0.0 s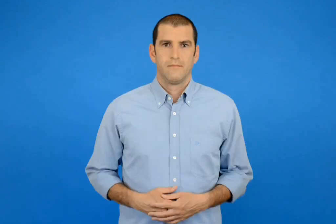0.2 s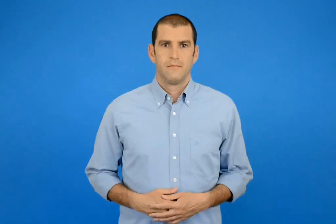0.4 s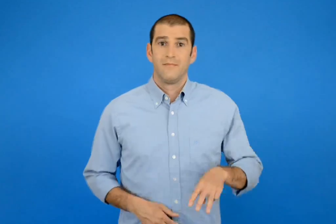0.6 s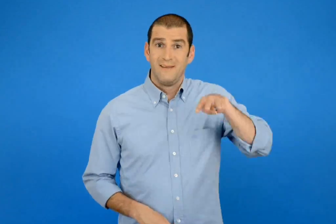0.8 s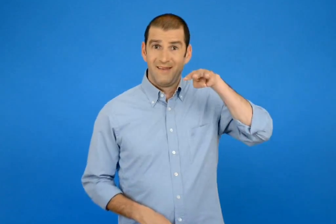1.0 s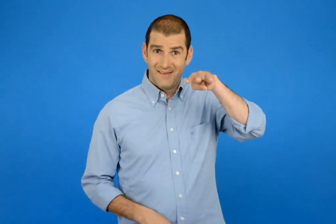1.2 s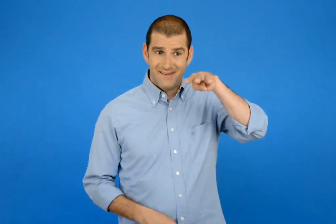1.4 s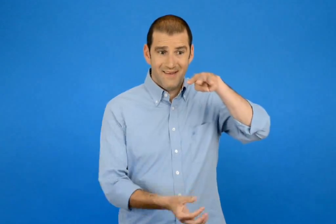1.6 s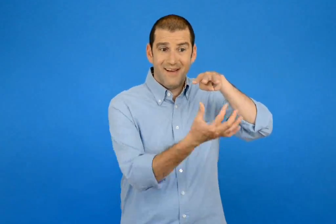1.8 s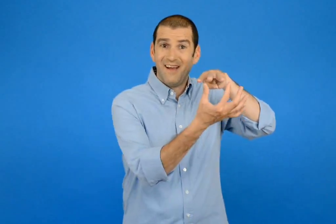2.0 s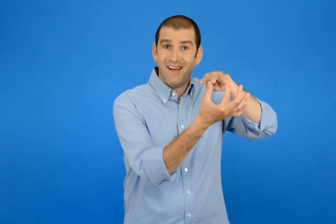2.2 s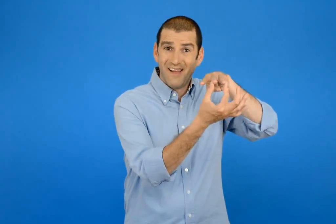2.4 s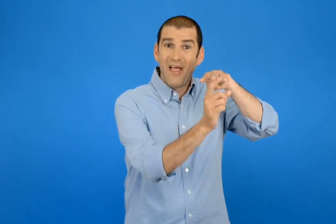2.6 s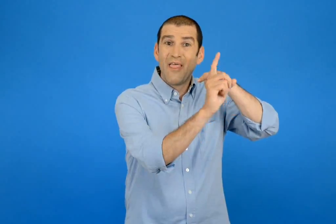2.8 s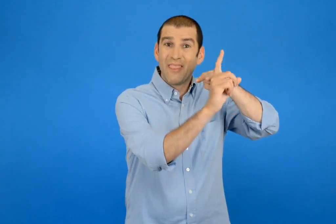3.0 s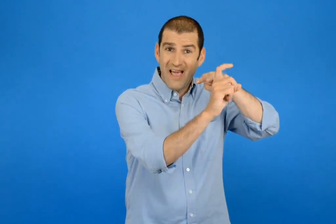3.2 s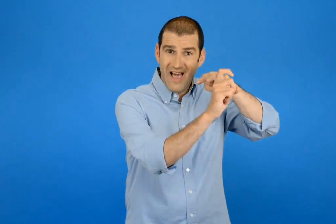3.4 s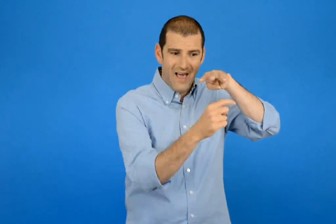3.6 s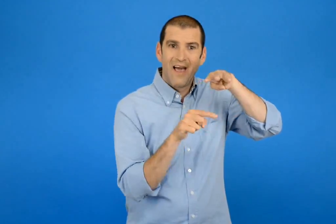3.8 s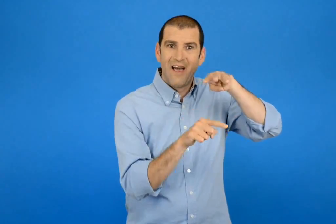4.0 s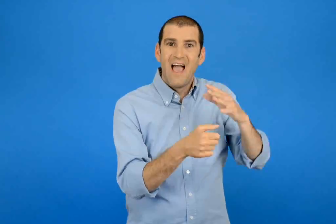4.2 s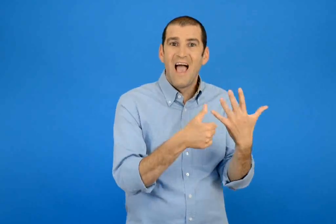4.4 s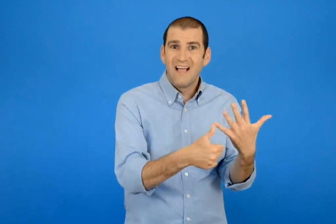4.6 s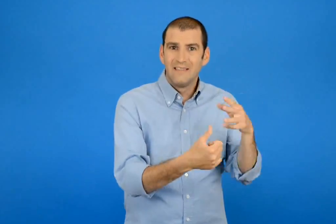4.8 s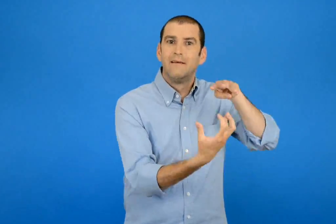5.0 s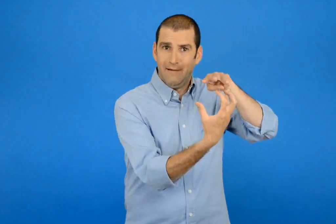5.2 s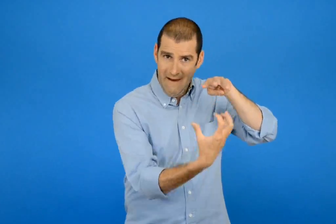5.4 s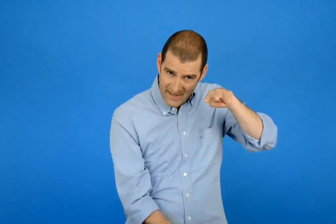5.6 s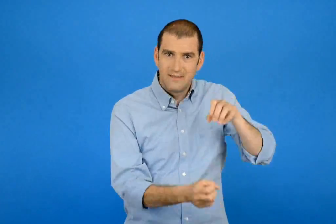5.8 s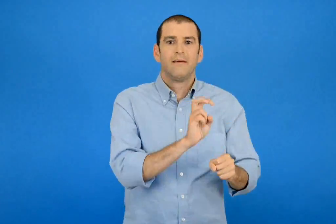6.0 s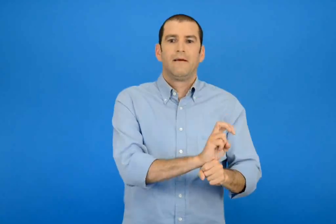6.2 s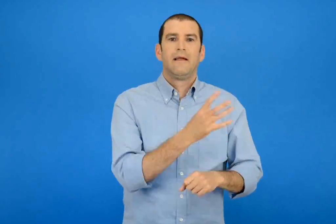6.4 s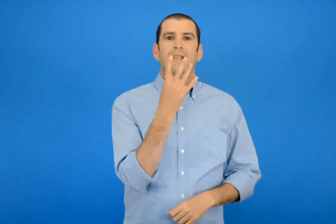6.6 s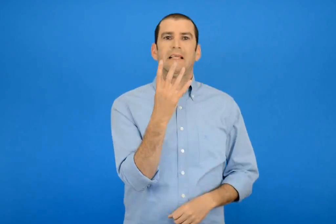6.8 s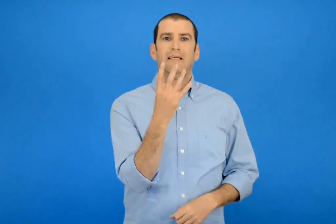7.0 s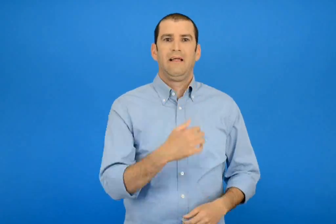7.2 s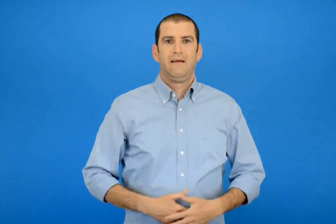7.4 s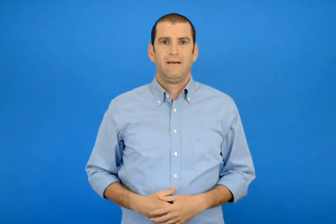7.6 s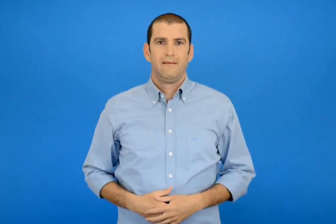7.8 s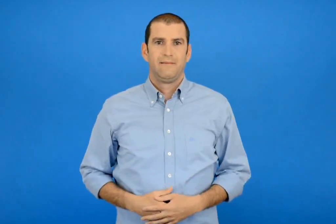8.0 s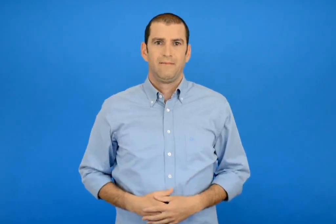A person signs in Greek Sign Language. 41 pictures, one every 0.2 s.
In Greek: το 6 βγαίνει από το 10 και περισσεύουν 4 δεκάδες
